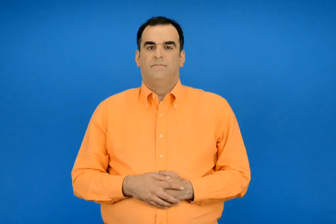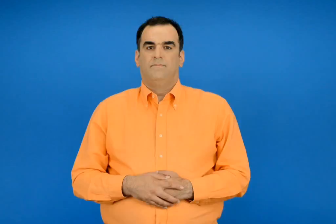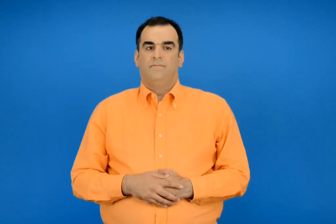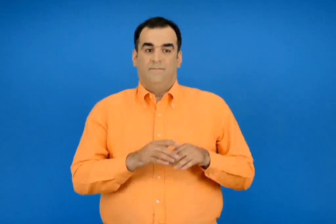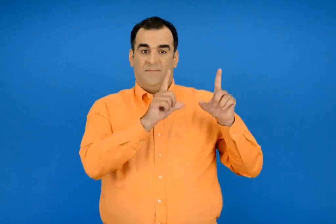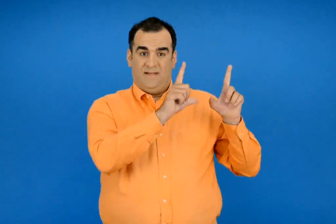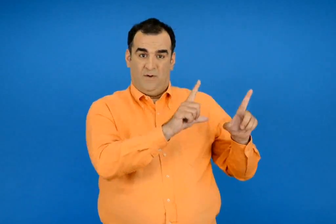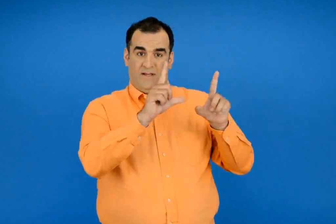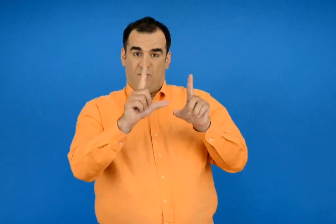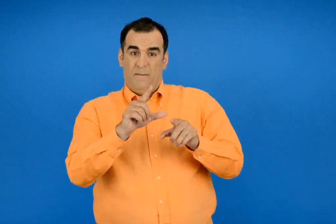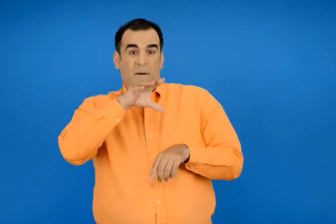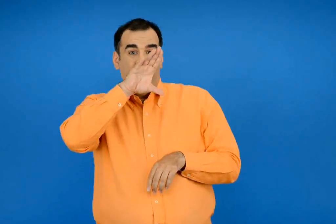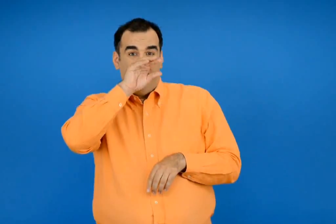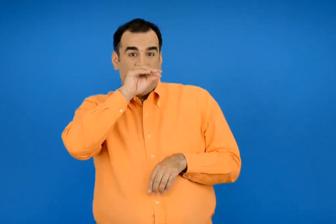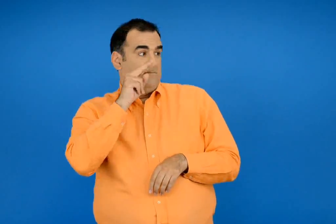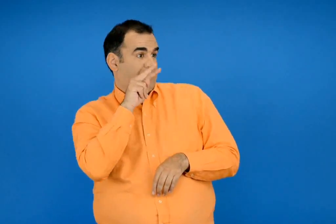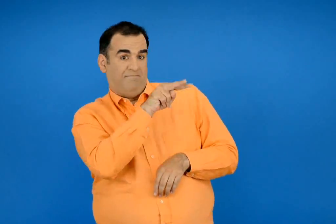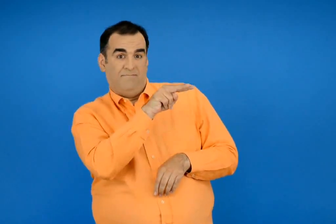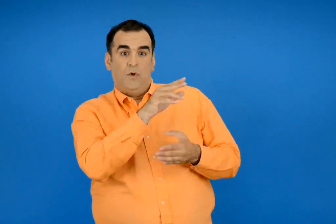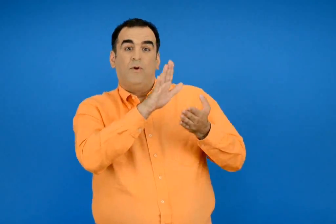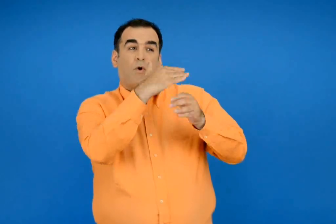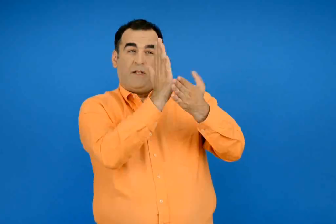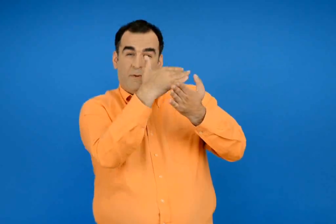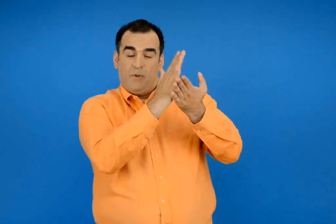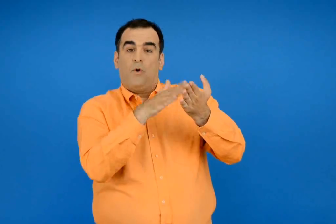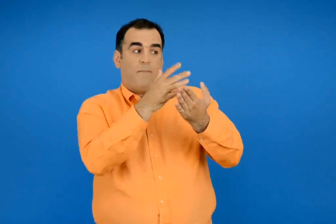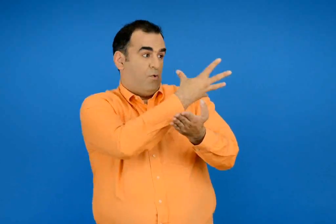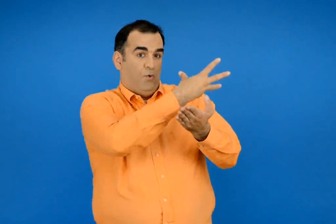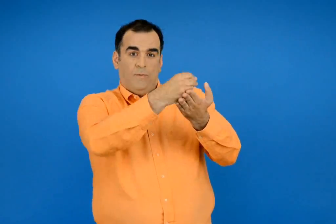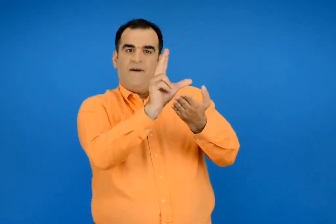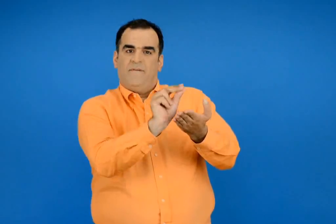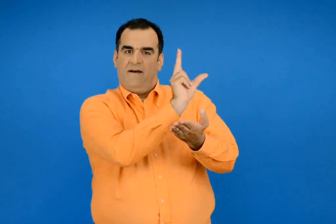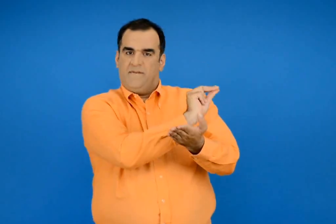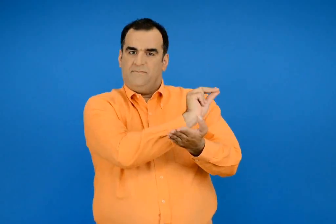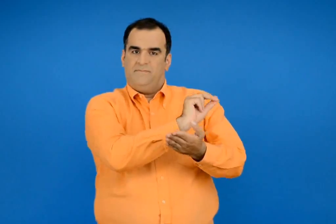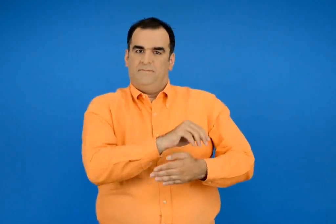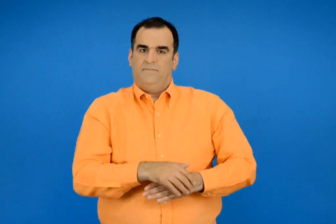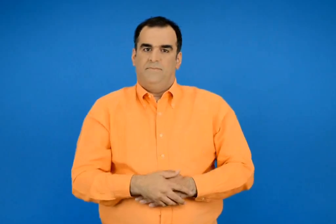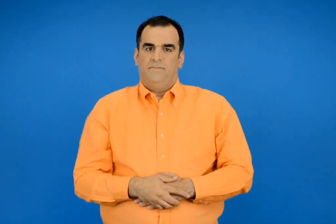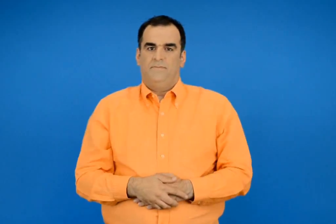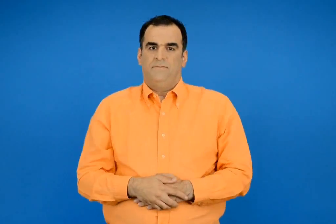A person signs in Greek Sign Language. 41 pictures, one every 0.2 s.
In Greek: χρωματίζω τα κομμάτια της πάπιας με τα ιδιά χρώματα
